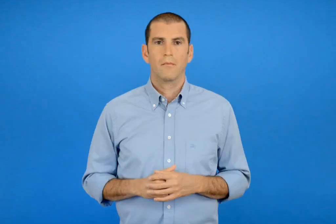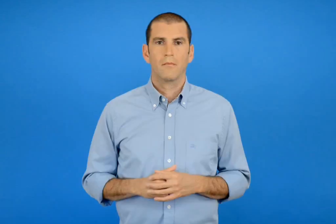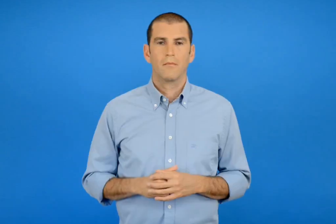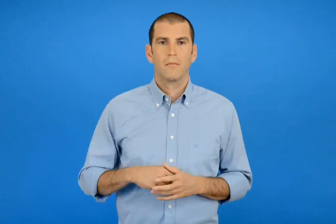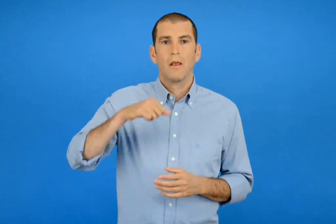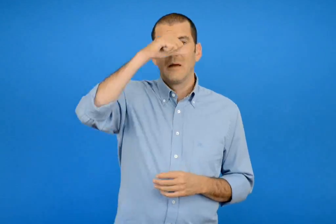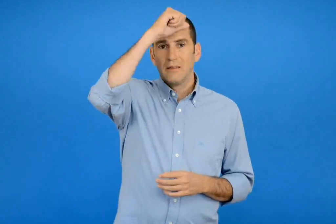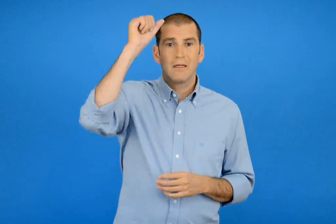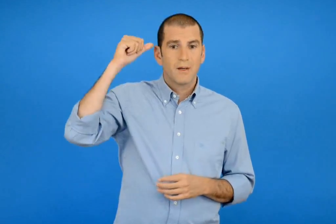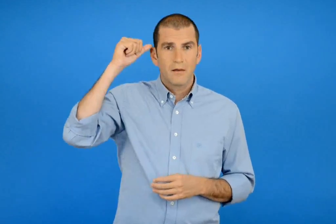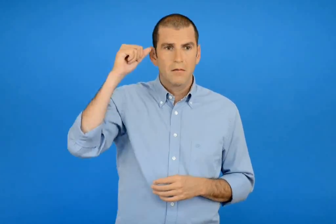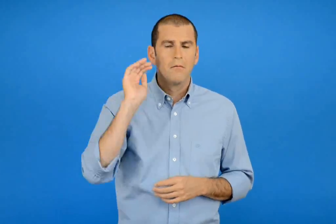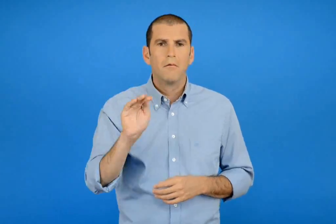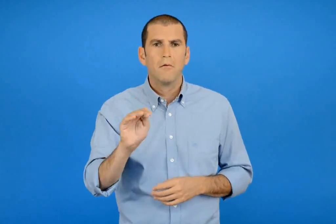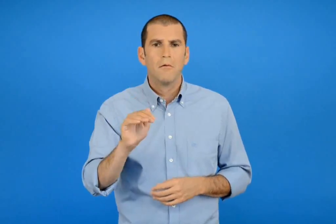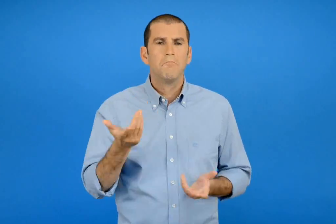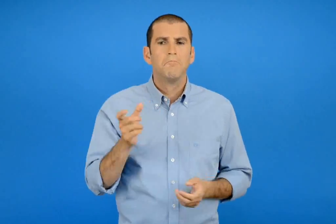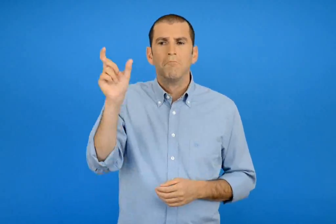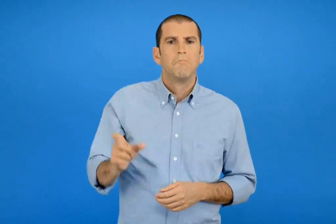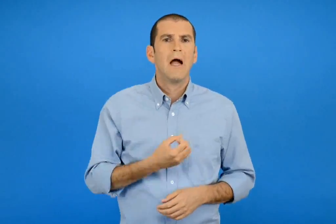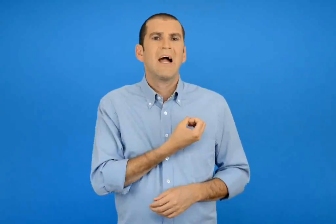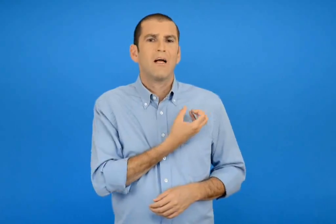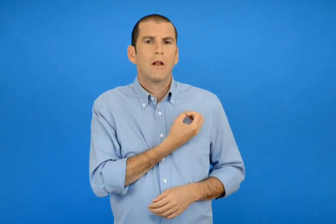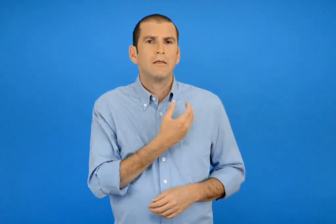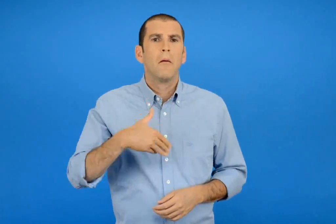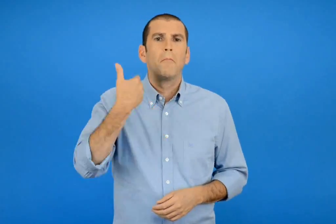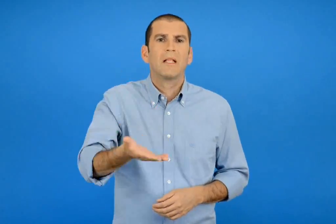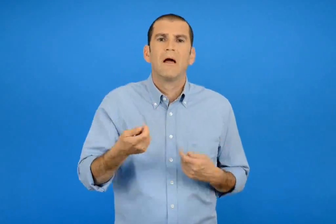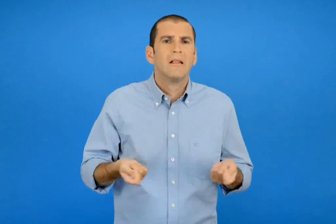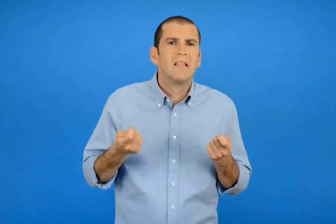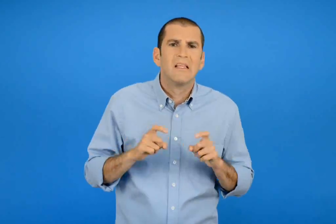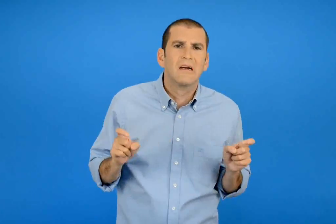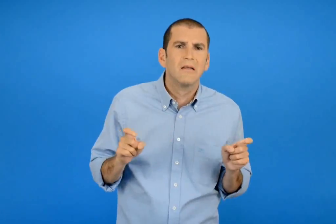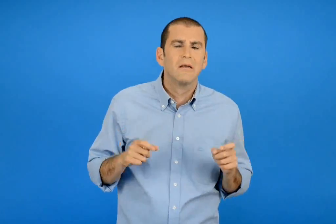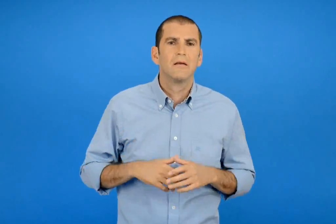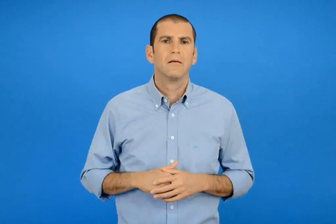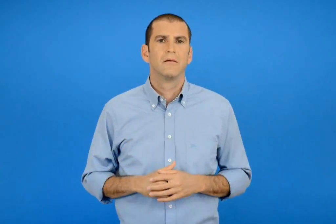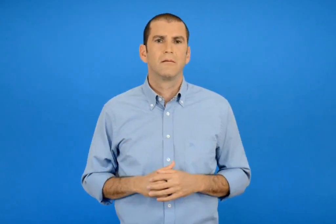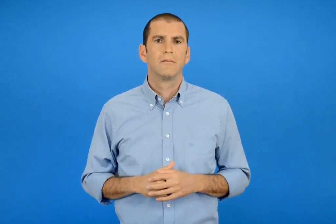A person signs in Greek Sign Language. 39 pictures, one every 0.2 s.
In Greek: και τι έκανε μετα ο κυρ νίκολας ; ρωτάει ο σαμπερ
